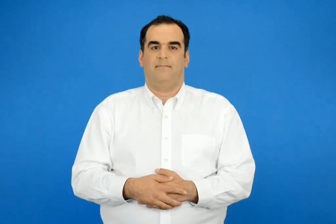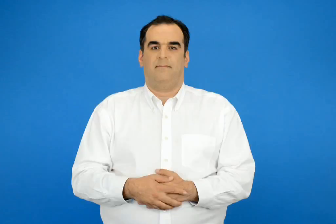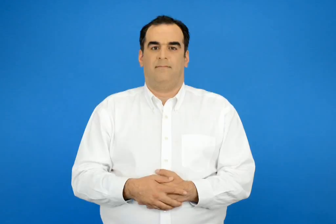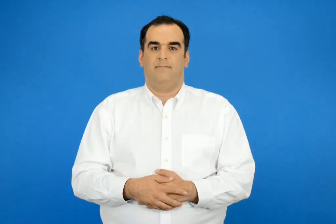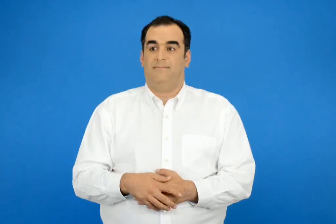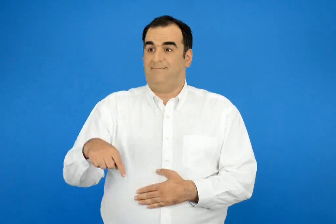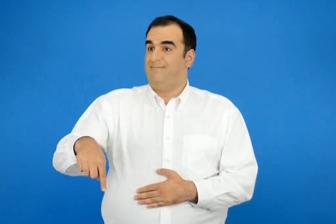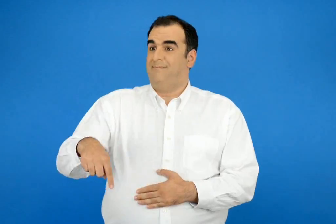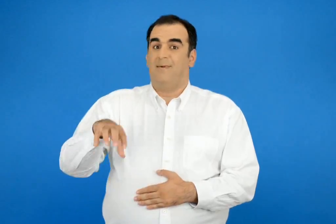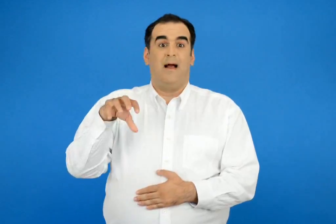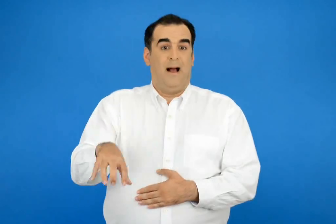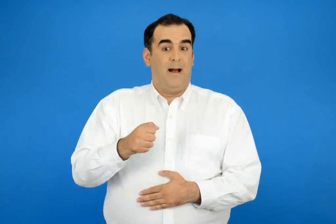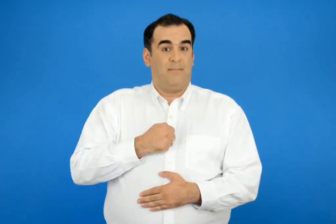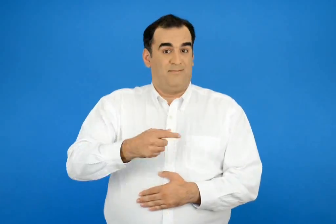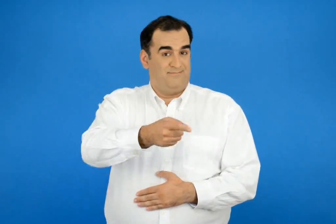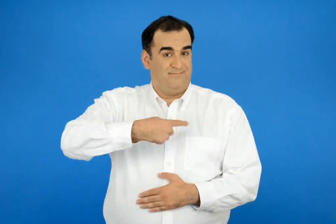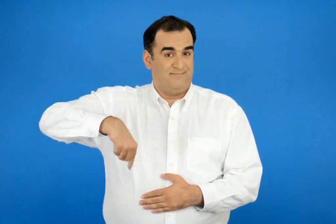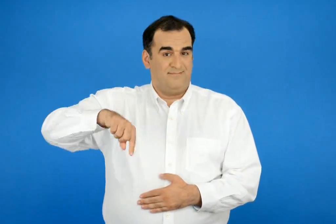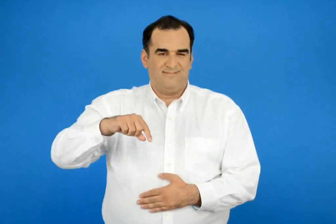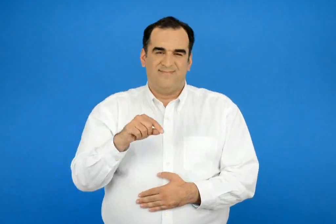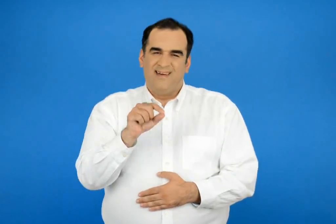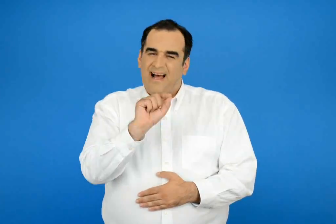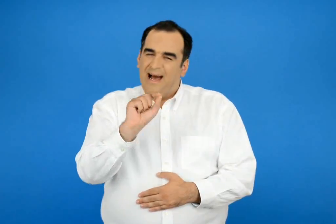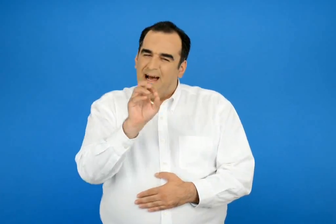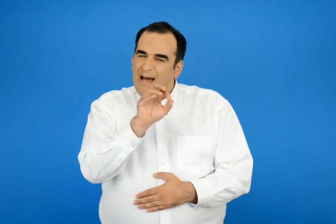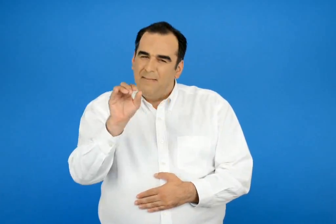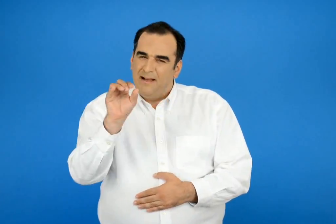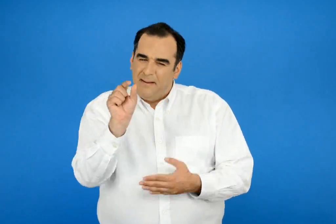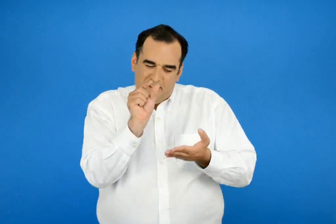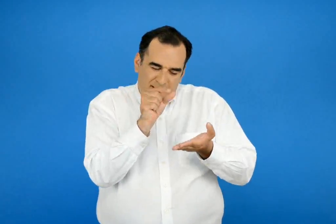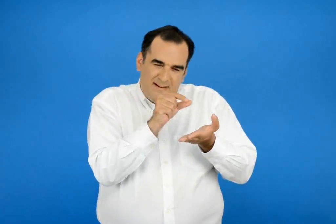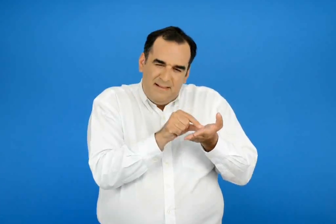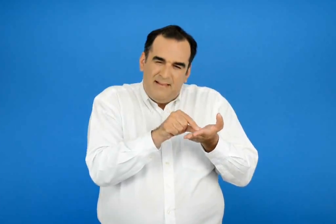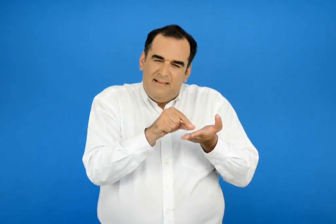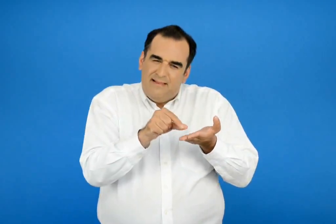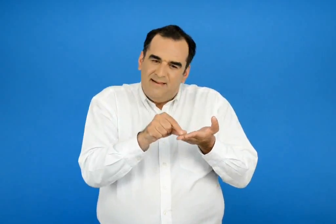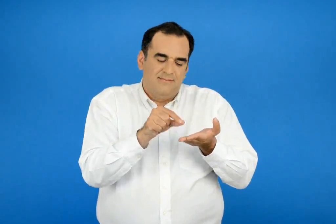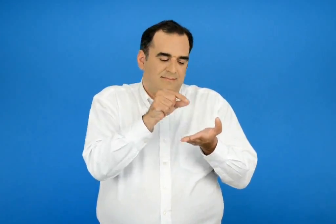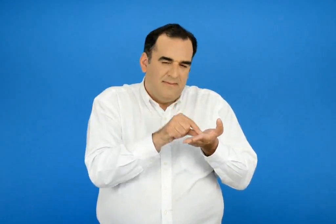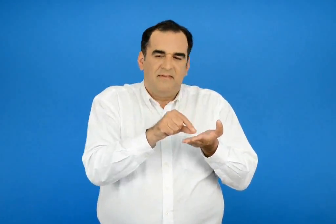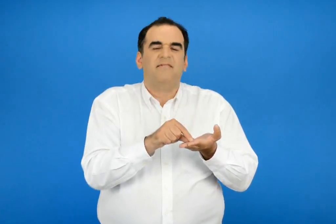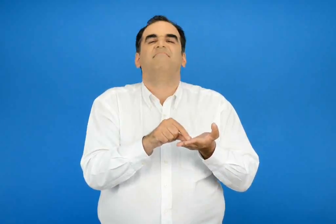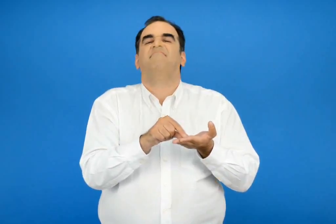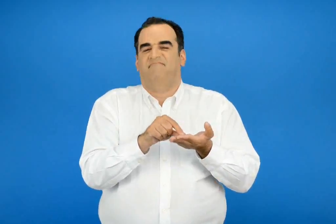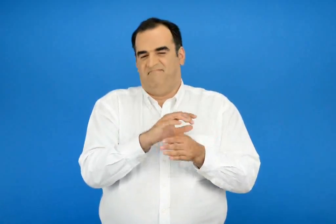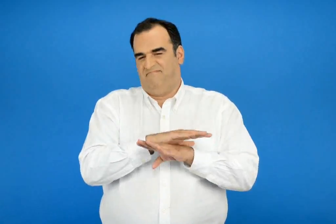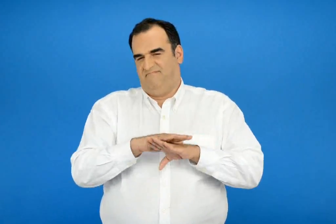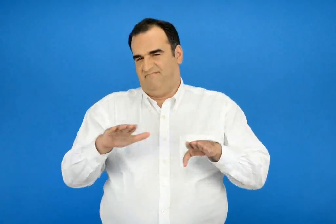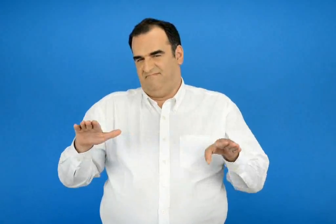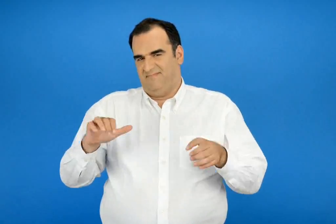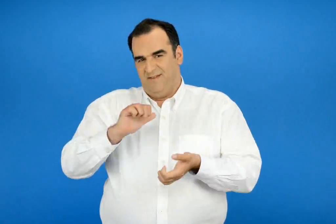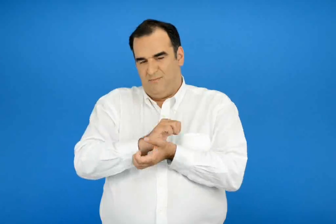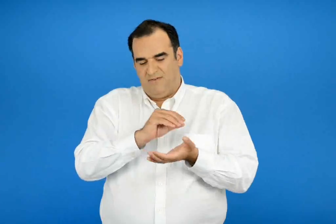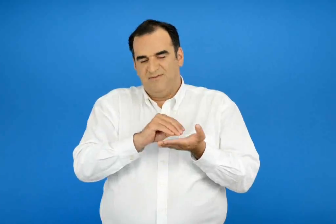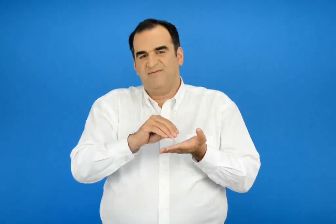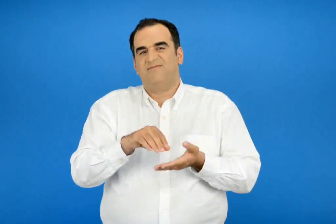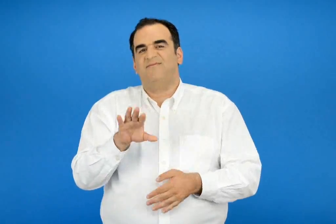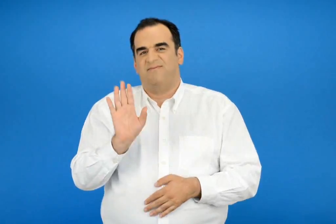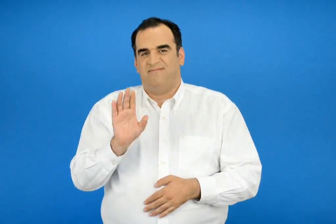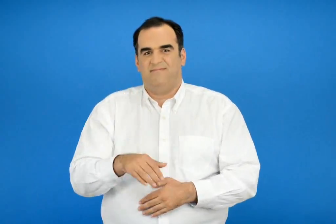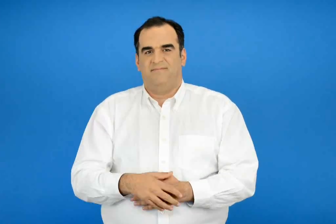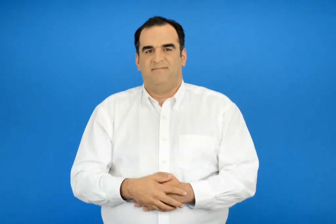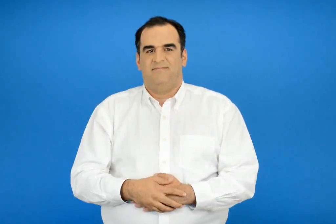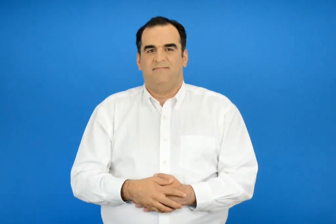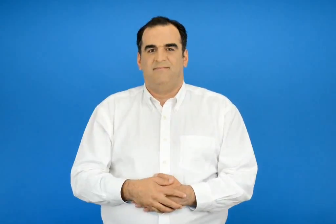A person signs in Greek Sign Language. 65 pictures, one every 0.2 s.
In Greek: στην εποχή μας τα γράμματα δεν είναι πια μικρές σφραγίδες που τις βάζει ο τυπογράφος πλάι πλάι
